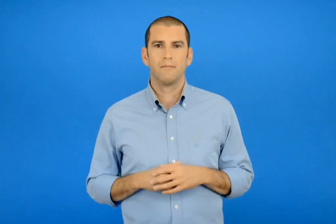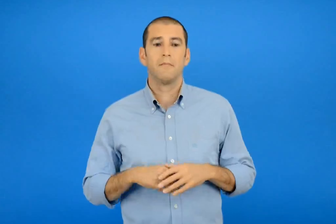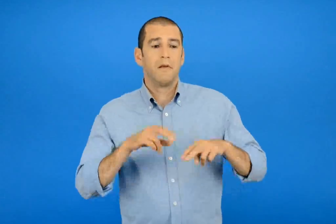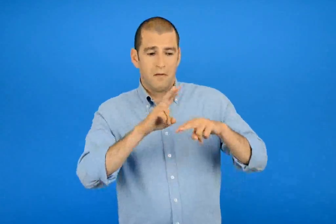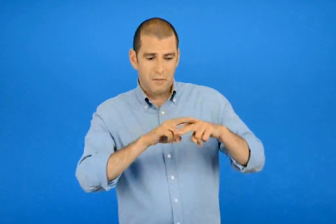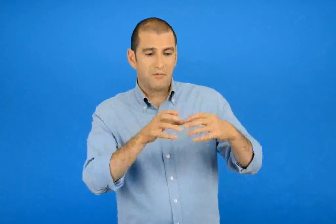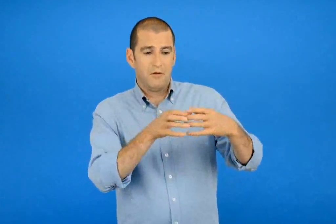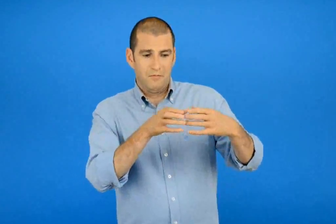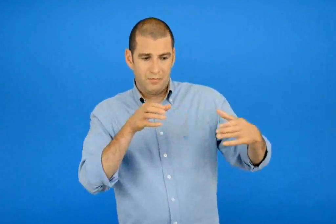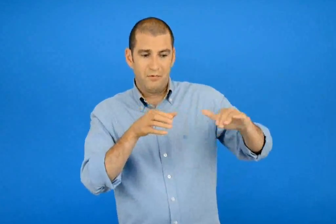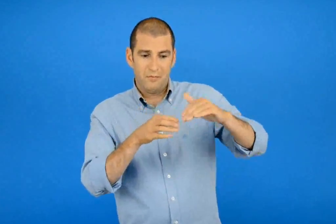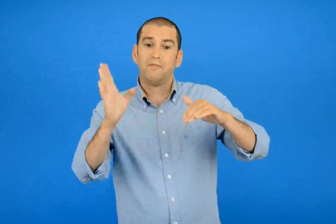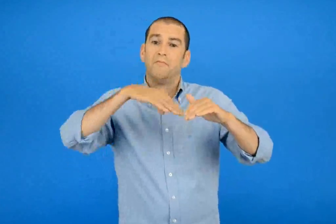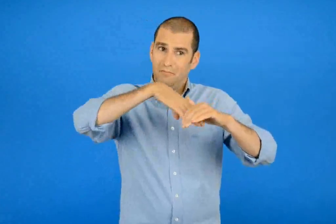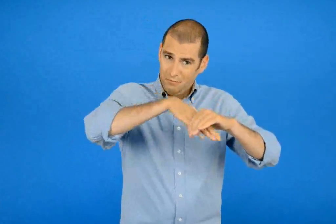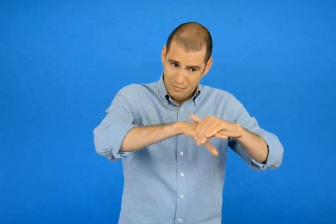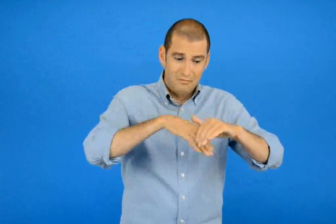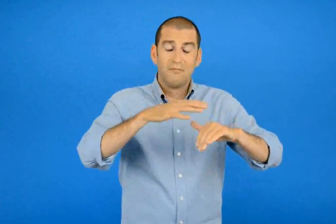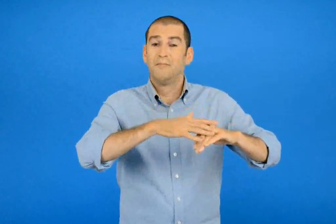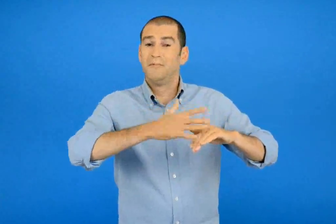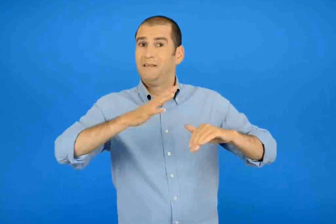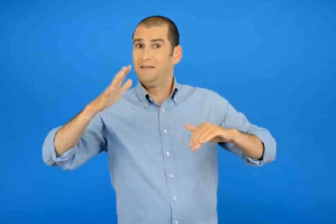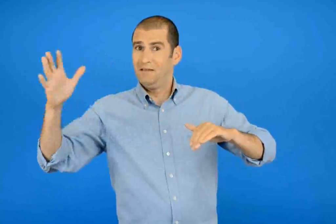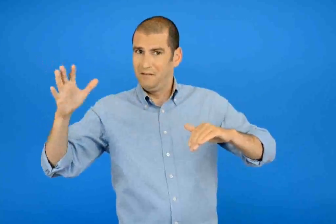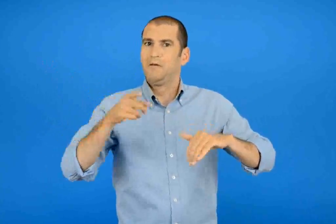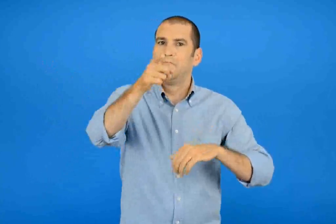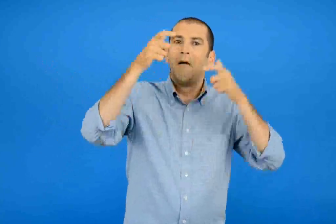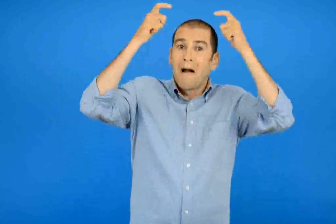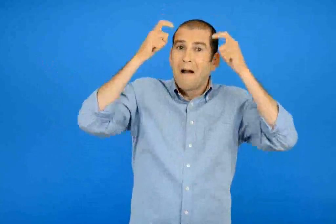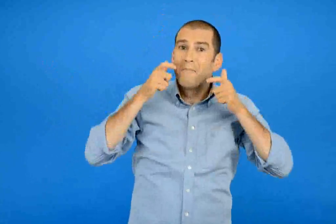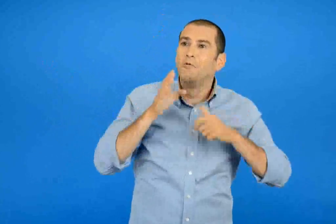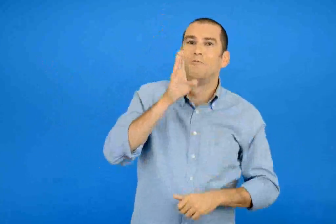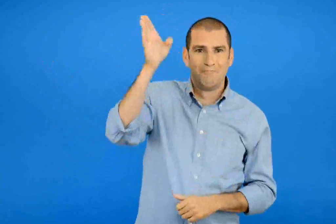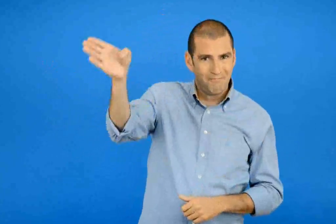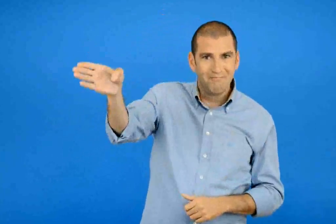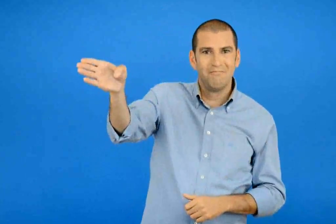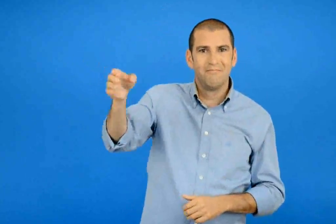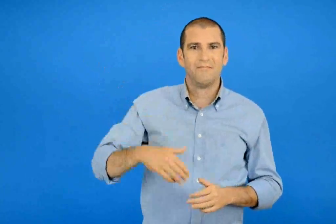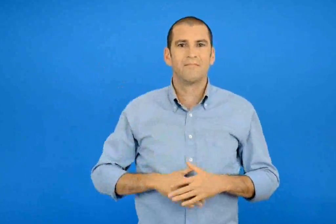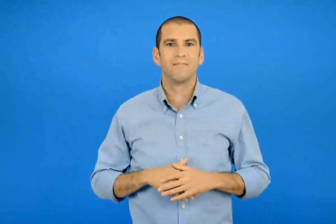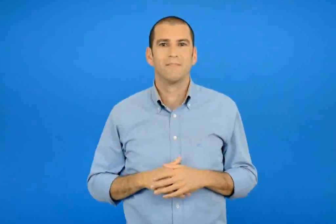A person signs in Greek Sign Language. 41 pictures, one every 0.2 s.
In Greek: σκαρπίνια λουστρίνια σε γάμο να πας
